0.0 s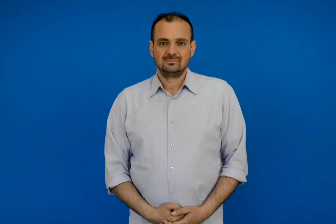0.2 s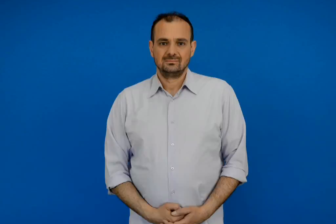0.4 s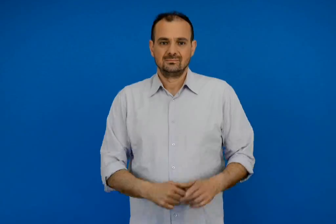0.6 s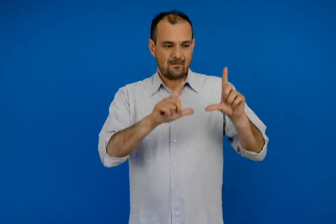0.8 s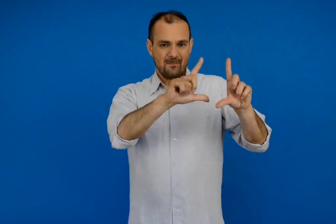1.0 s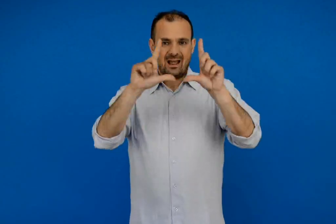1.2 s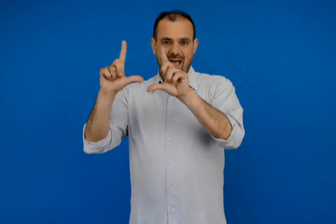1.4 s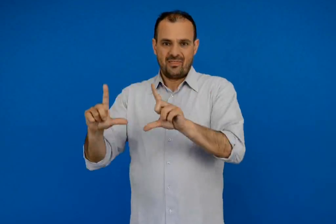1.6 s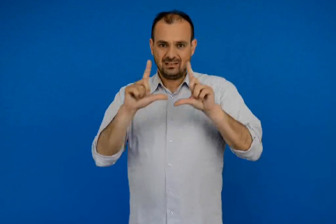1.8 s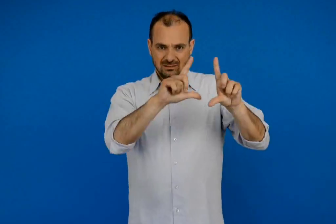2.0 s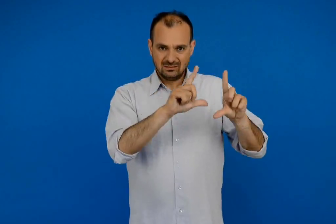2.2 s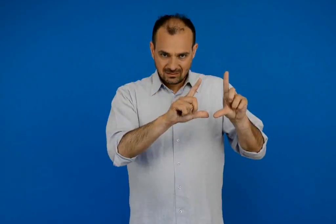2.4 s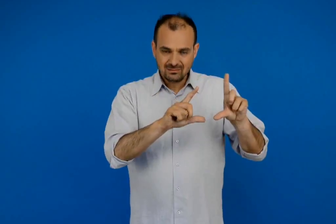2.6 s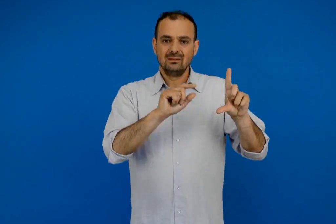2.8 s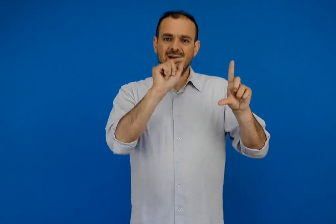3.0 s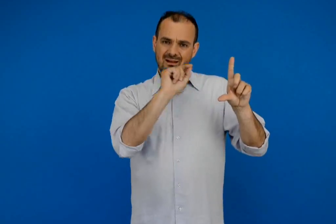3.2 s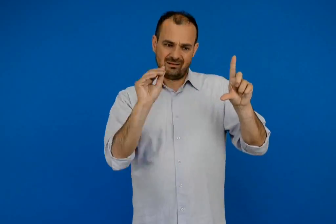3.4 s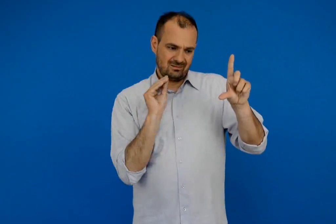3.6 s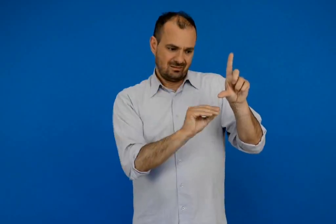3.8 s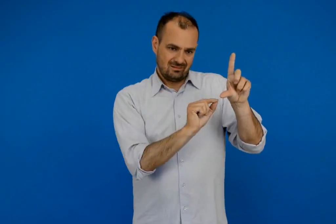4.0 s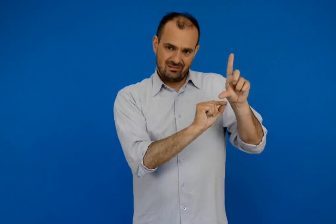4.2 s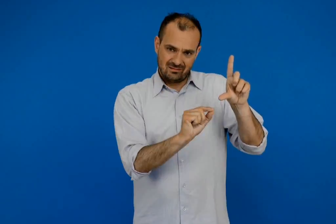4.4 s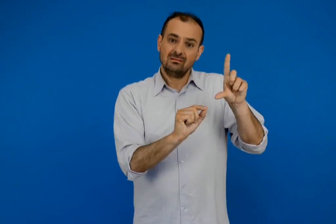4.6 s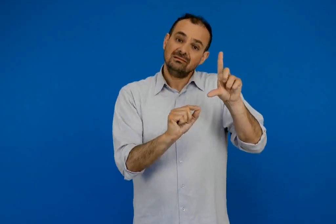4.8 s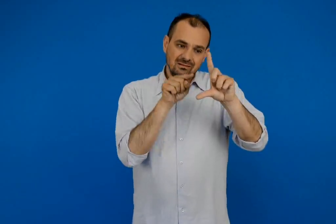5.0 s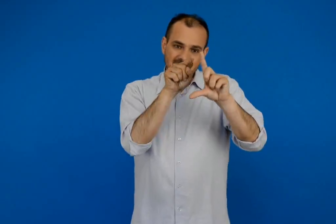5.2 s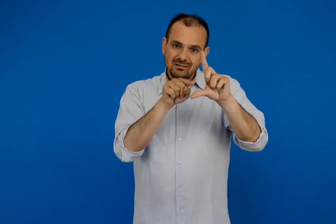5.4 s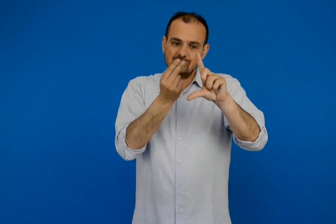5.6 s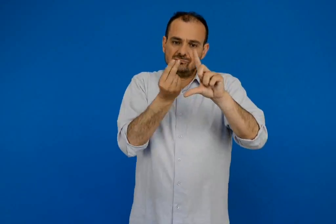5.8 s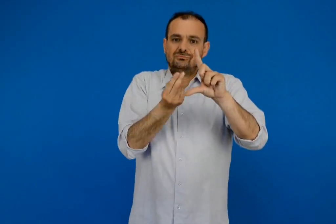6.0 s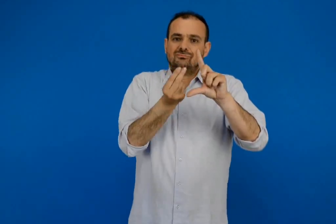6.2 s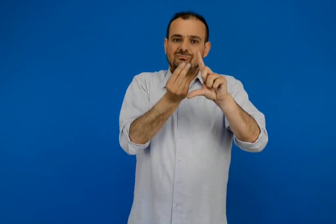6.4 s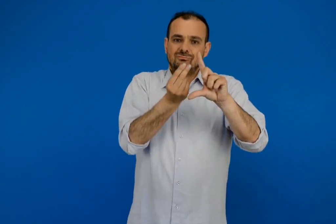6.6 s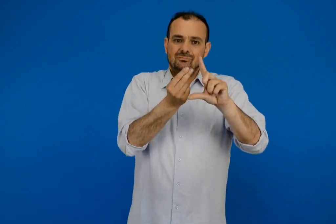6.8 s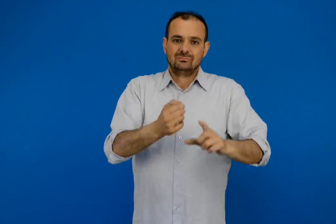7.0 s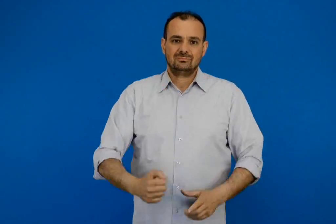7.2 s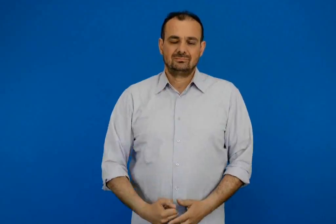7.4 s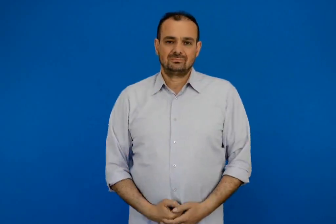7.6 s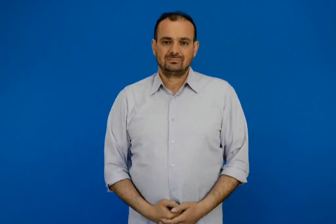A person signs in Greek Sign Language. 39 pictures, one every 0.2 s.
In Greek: συμπλήρωσε τα κείμενα ή τις εικόνες στις παρακάτω πινακίδες
